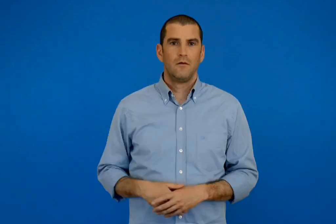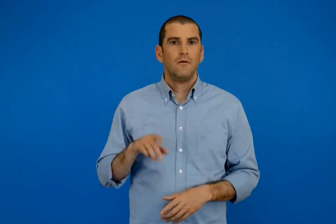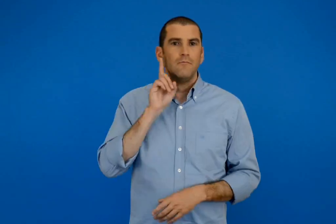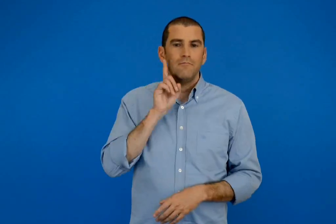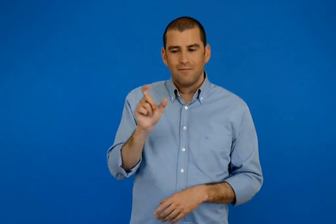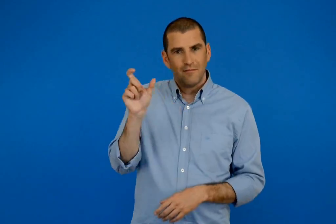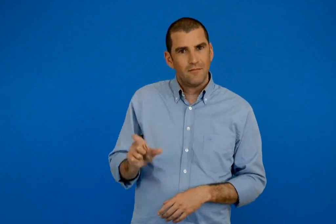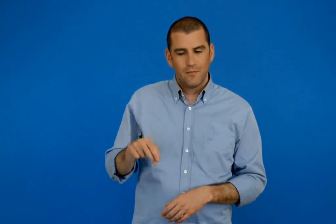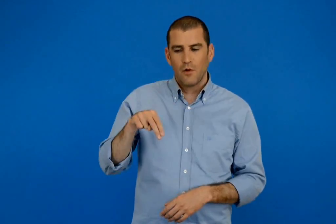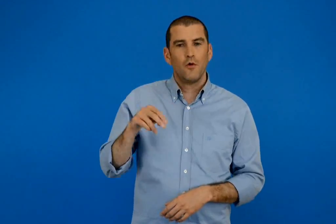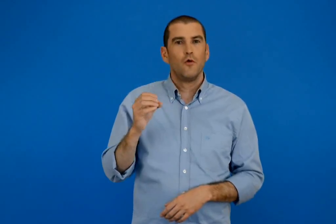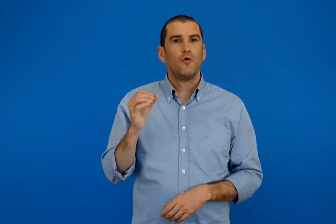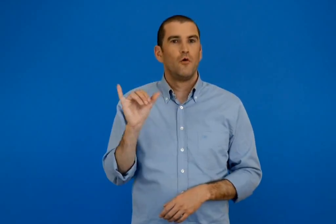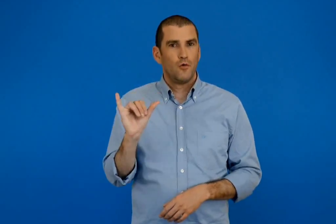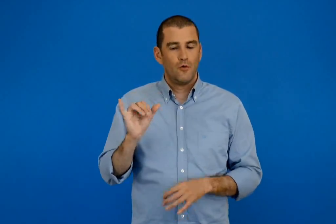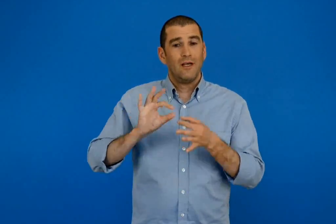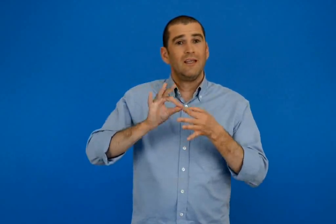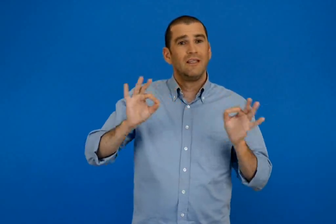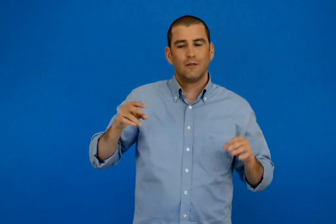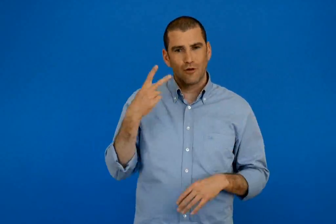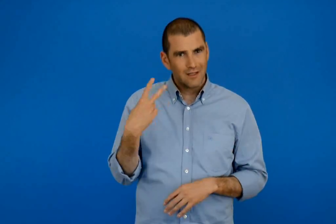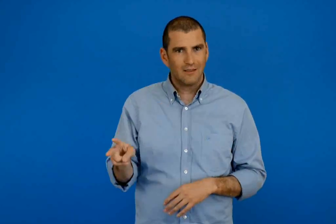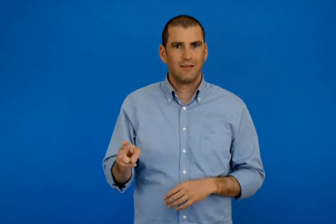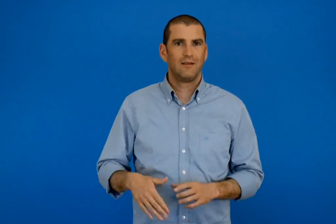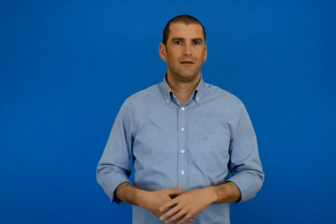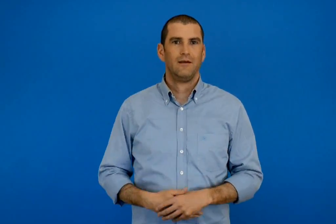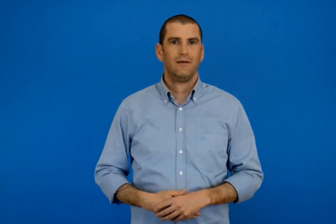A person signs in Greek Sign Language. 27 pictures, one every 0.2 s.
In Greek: η ιστορία της νου
